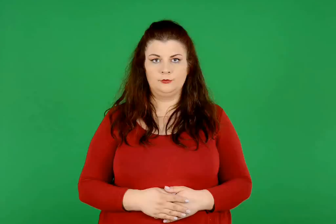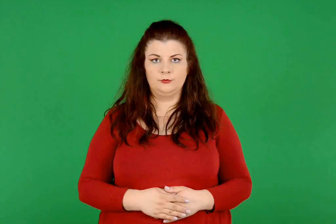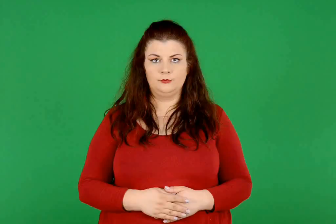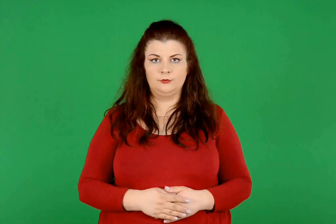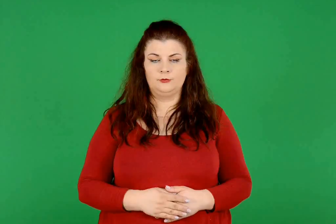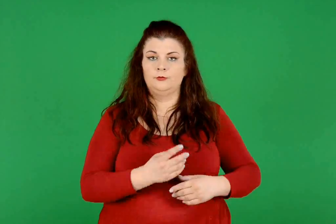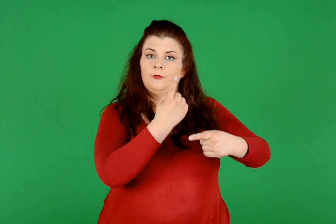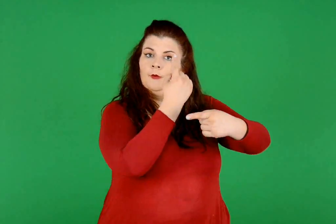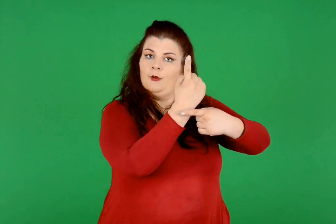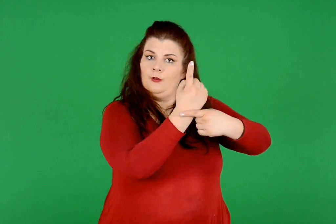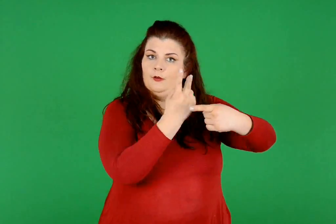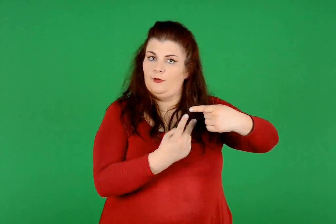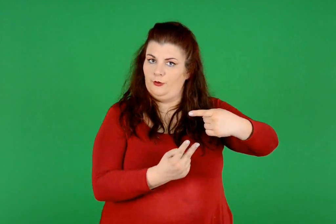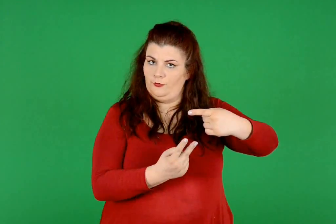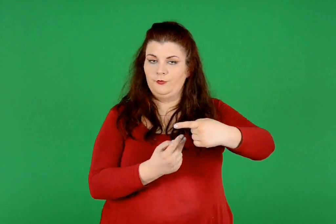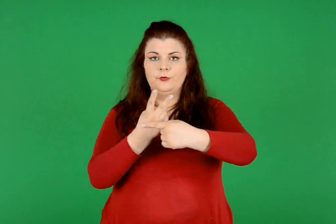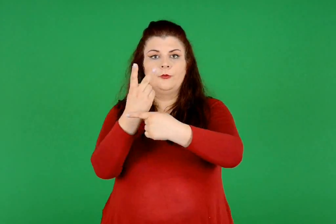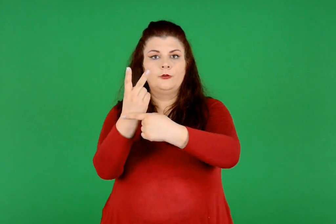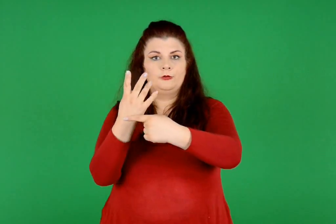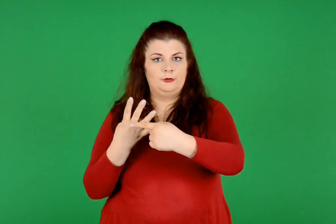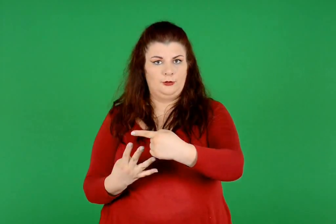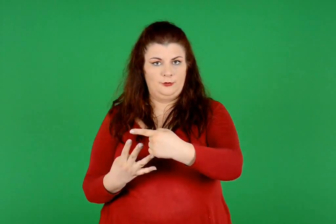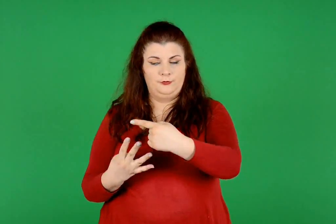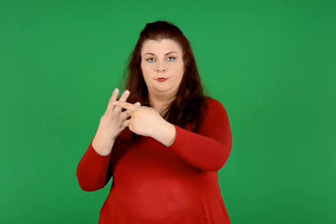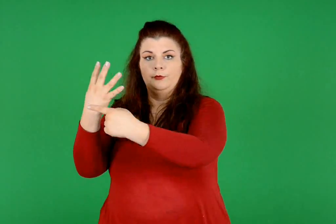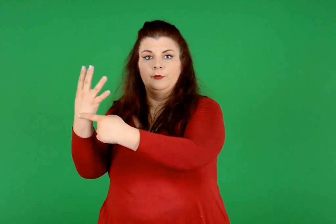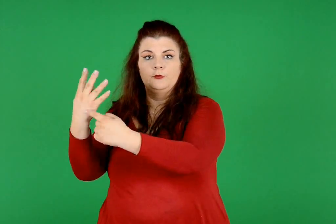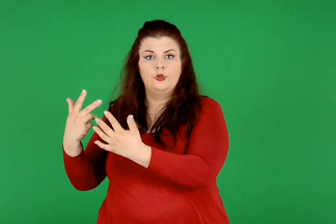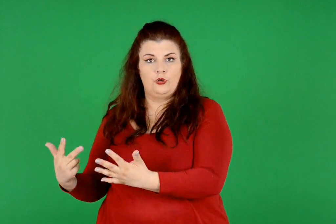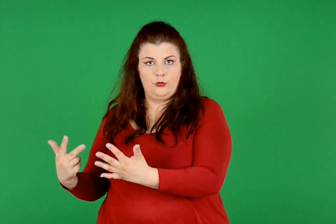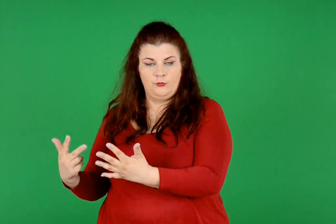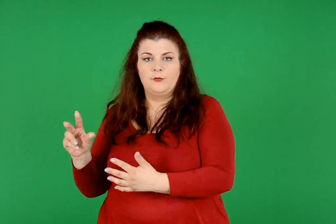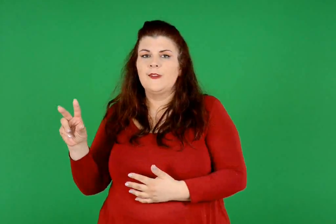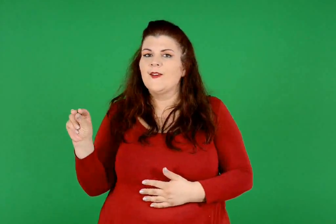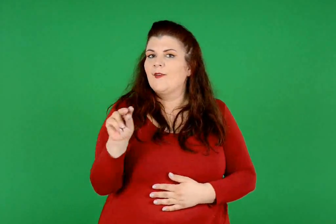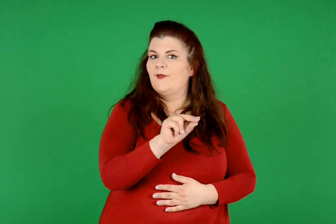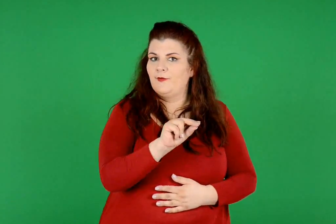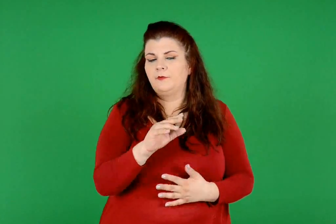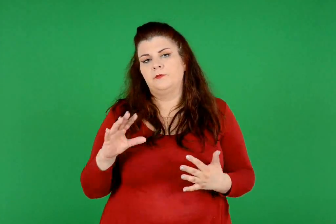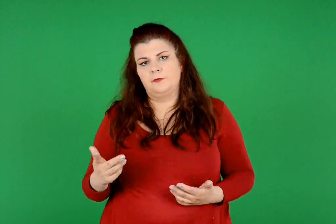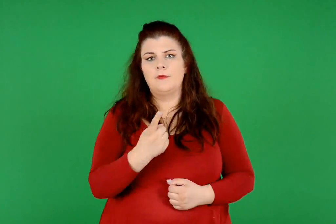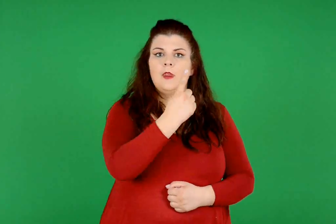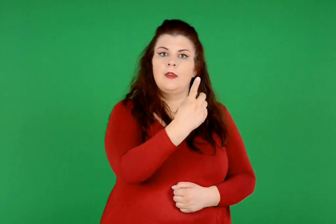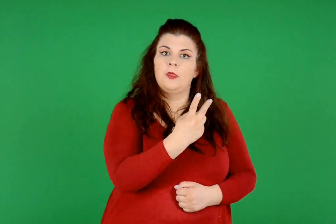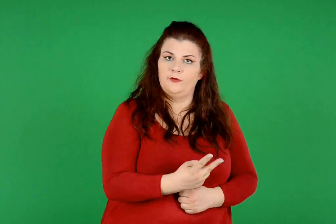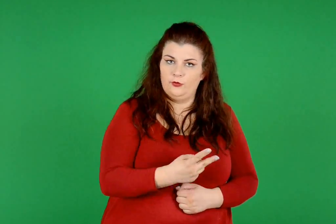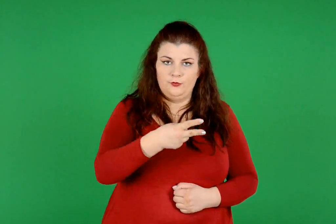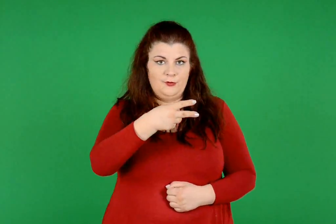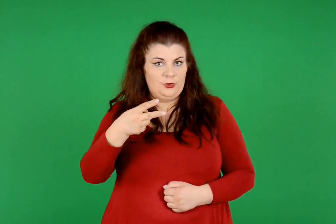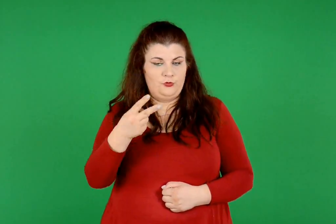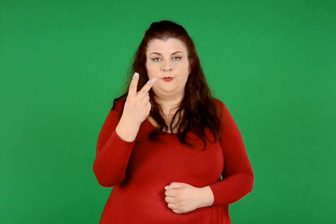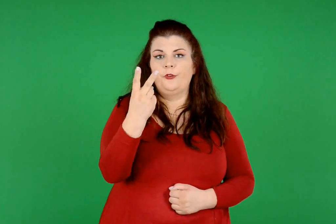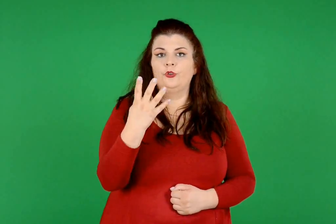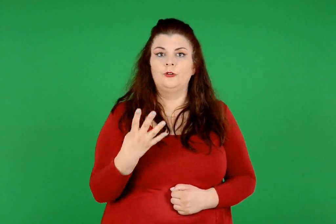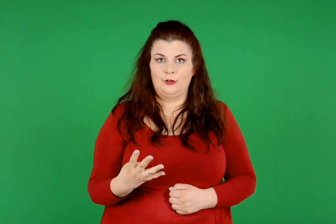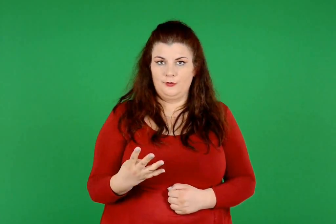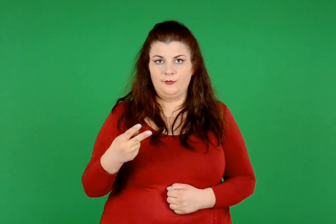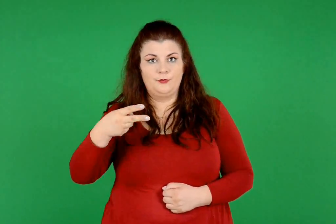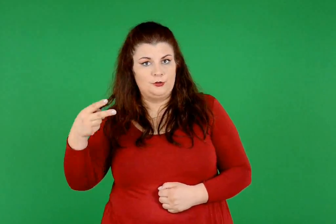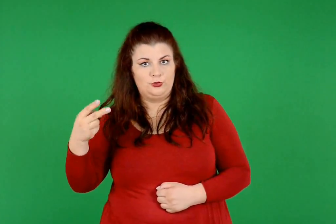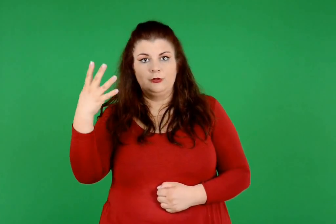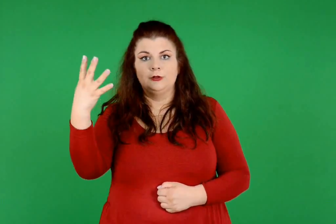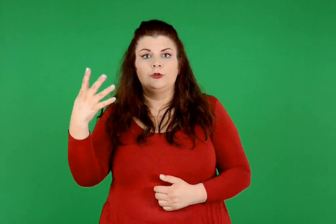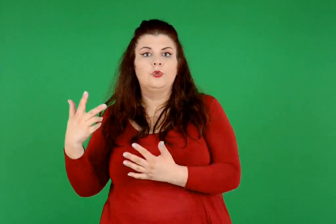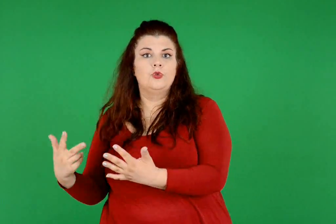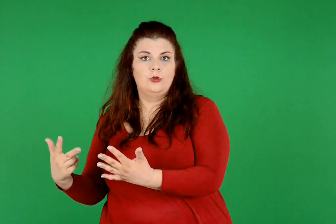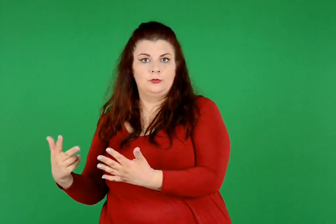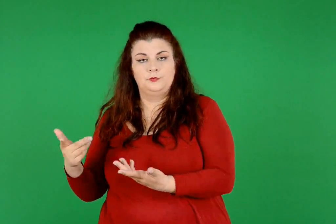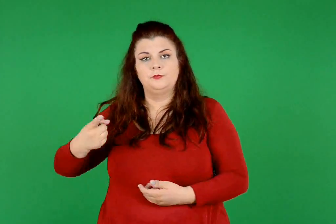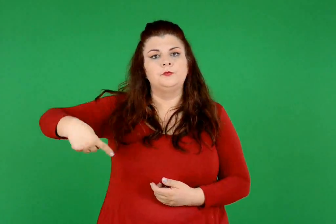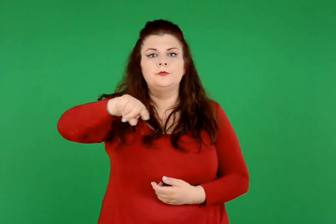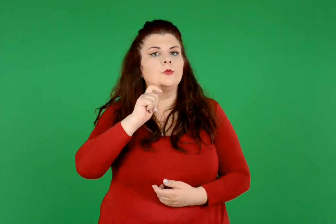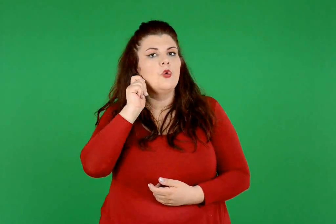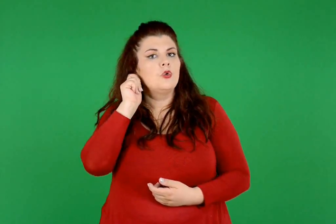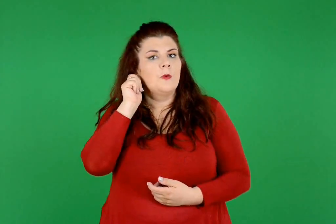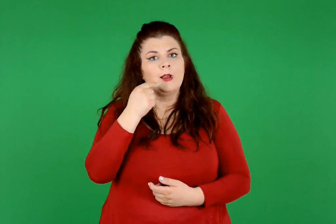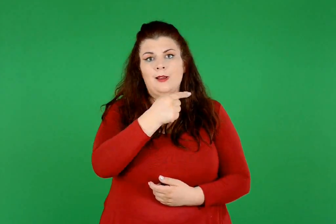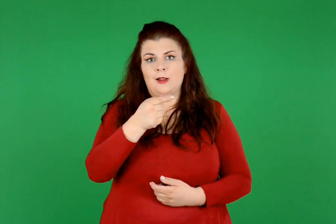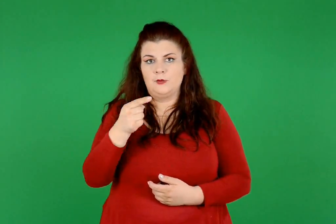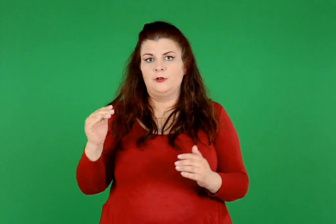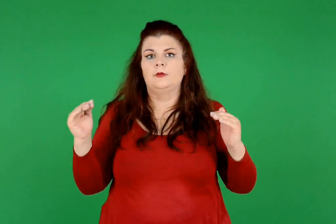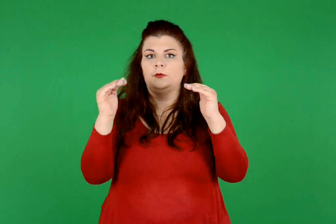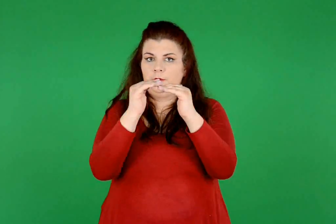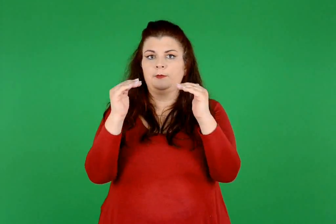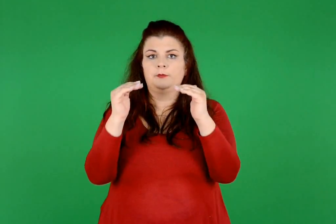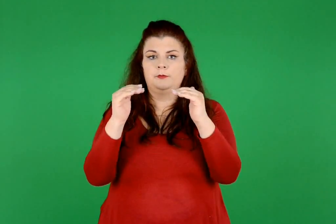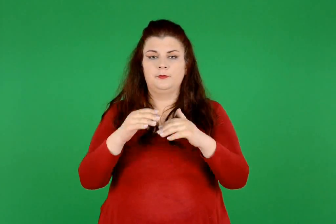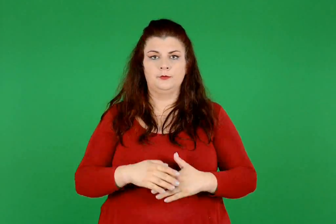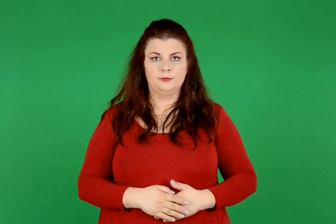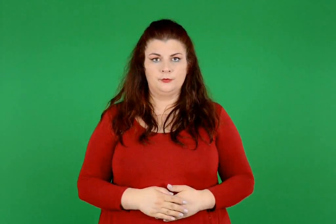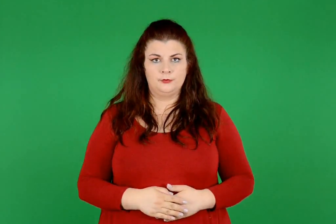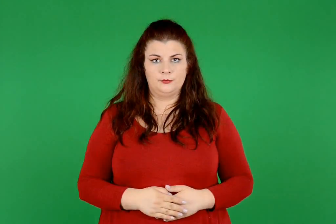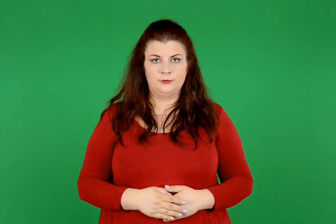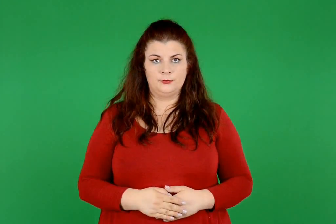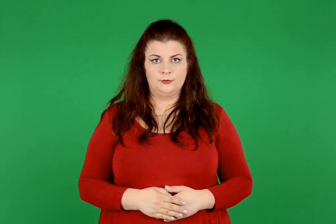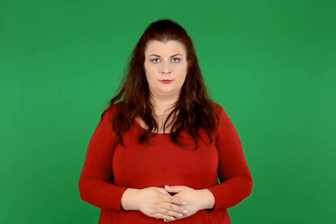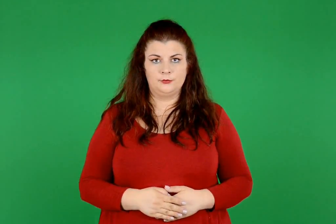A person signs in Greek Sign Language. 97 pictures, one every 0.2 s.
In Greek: τα κλάσματα 1/2 , 2/4 , και 4/8 είναι ίσα μεταξύ τους 1/2=2/4=4/8 και λέγονται ισοδύναμα κλάσματα
